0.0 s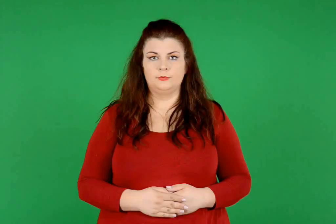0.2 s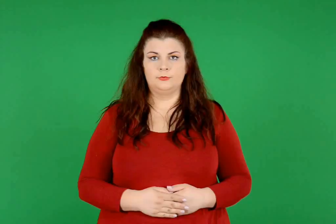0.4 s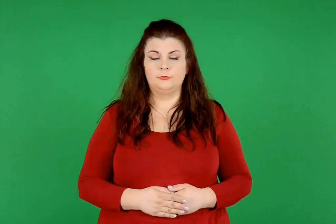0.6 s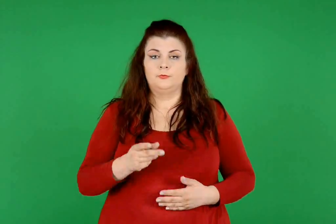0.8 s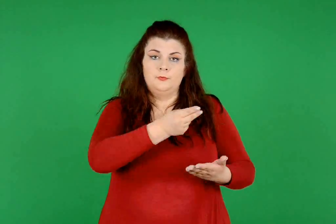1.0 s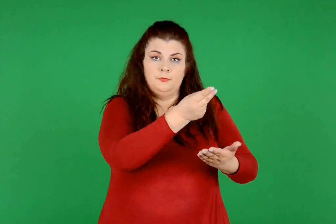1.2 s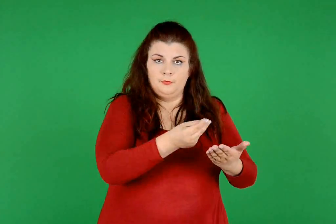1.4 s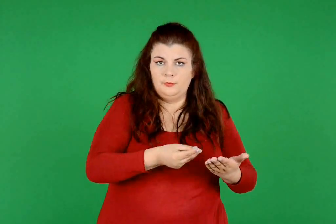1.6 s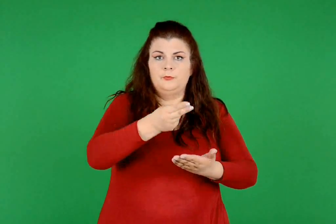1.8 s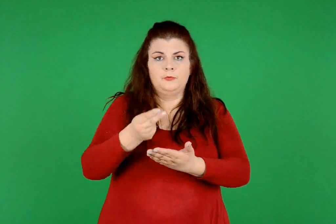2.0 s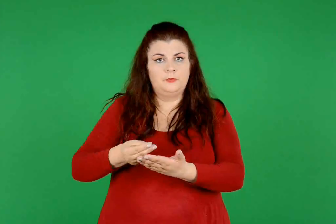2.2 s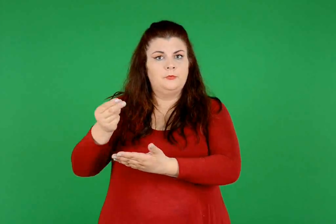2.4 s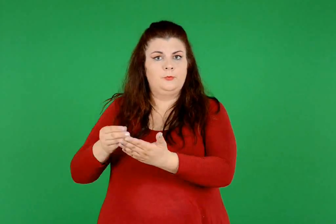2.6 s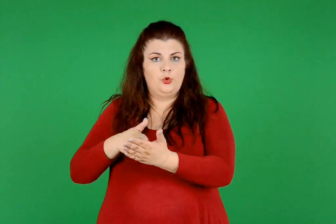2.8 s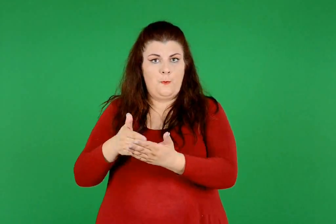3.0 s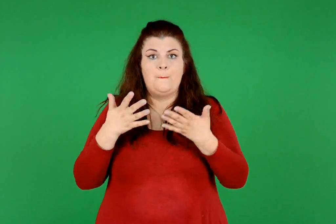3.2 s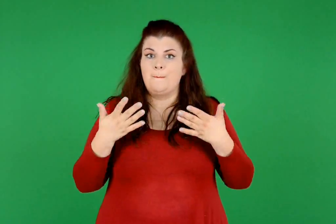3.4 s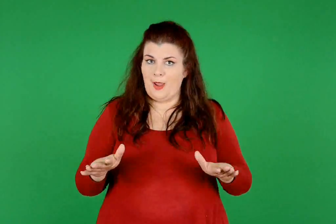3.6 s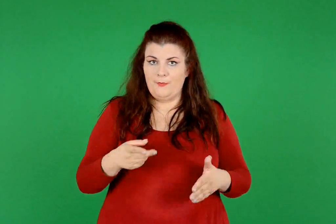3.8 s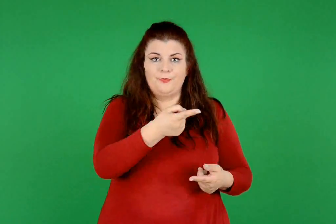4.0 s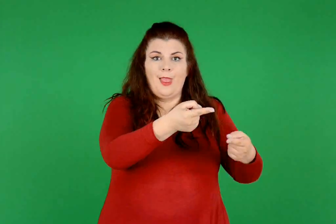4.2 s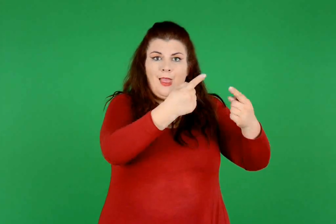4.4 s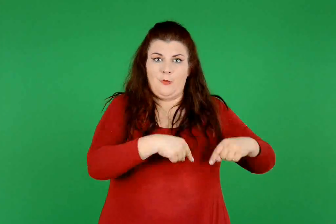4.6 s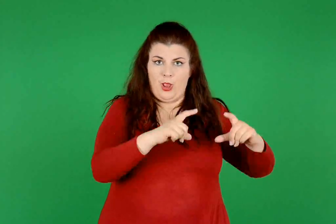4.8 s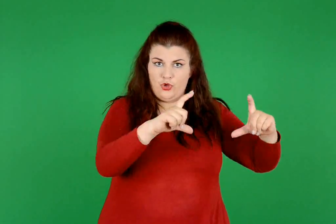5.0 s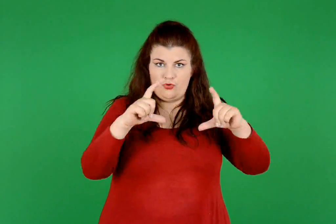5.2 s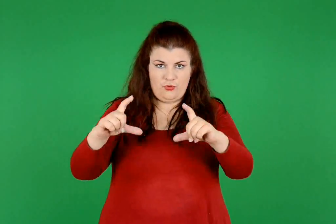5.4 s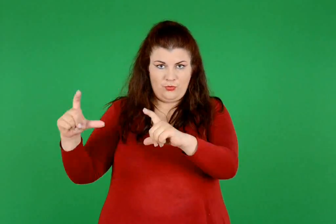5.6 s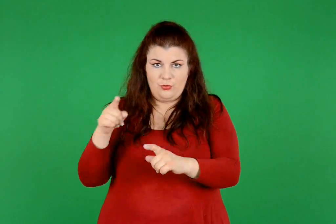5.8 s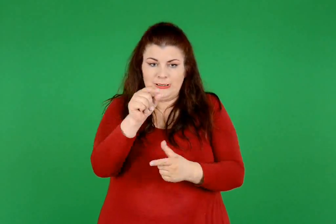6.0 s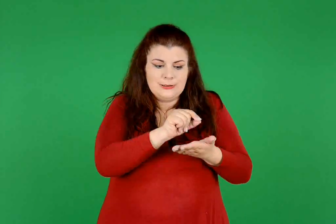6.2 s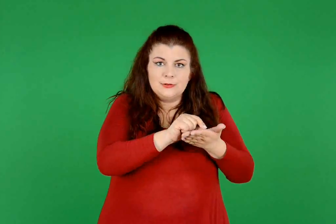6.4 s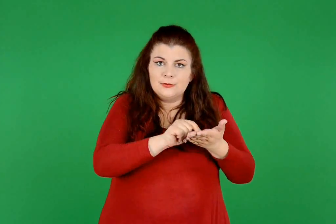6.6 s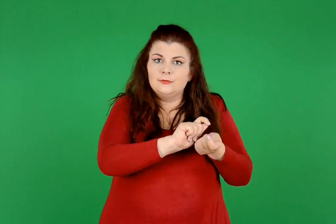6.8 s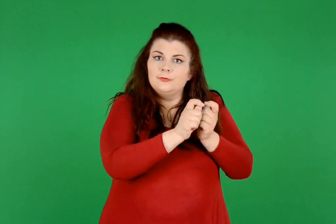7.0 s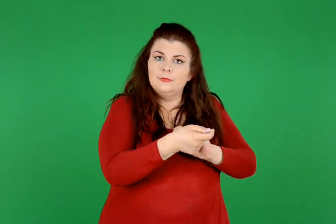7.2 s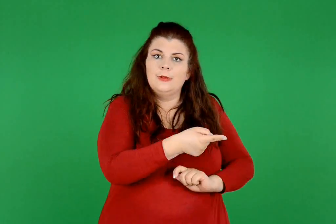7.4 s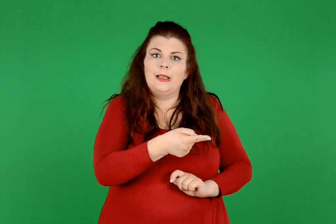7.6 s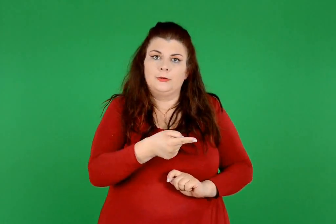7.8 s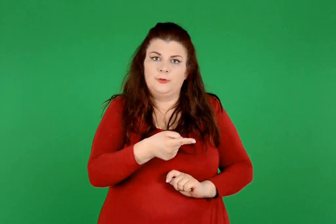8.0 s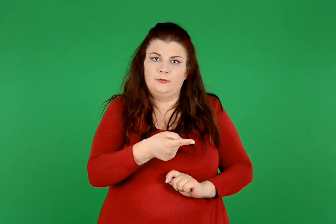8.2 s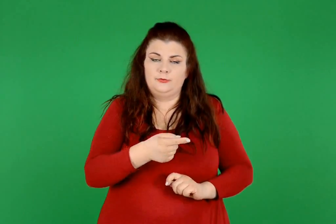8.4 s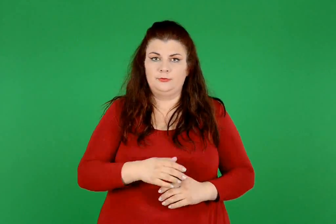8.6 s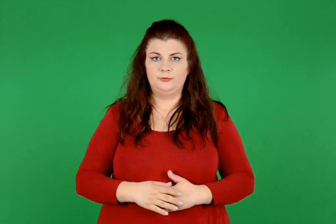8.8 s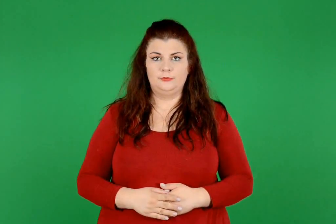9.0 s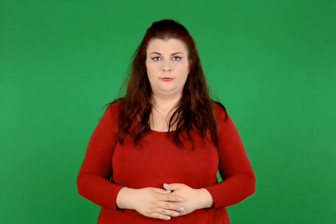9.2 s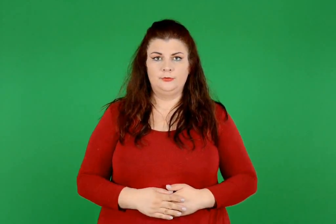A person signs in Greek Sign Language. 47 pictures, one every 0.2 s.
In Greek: κάτω από κάθε πίτσα γράψε με κλάσμα το μέρος που είναι χρωματισμένο
